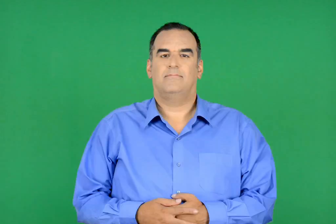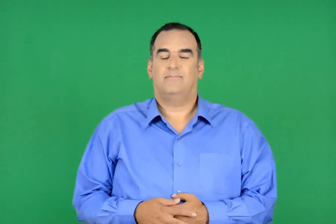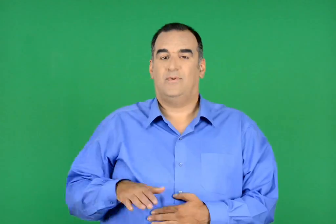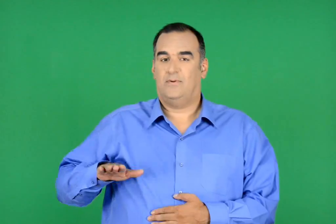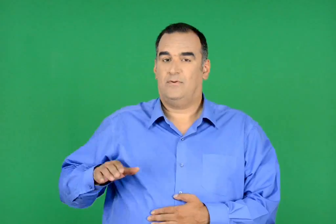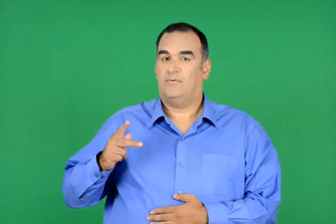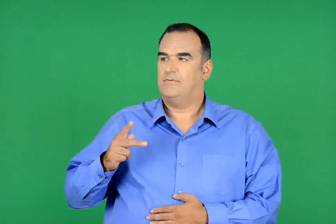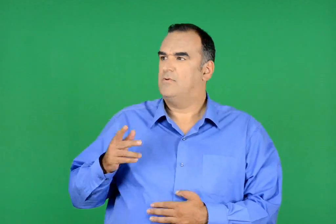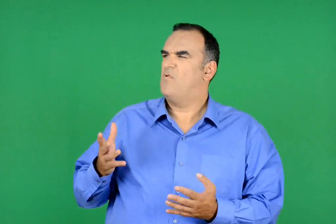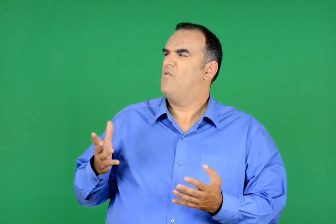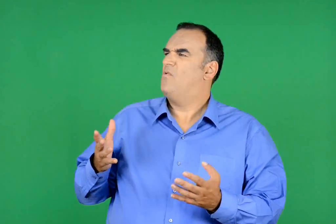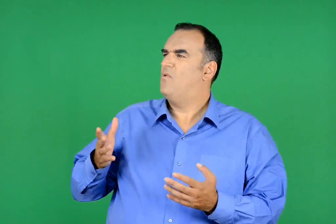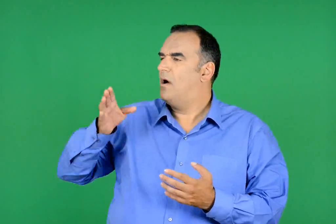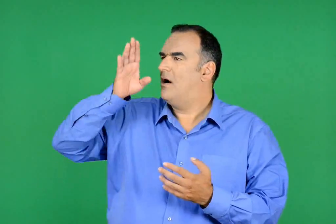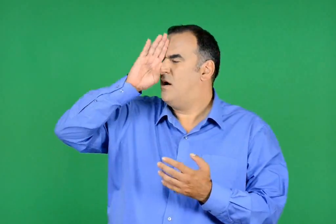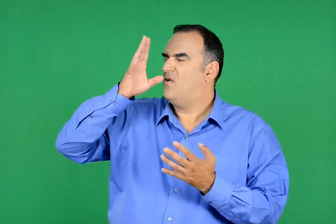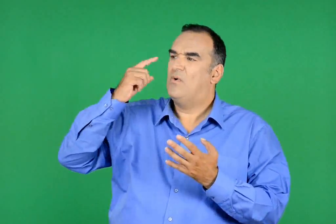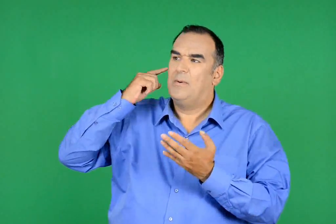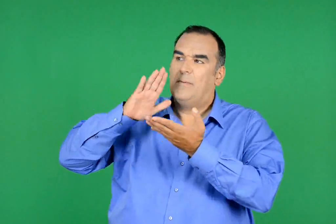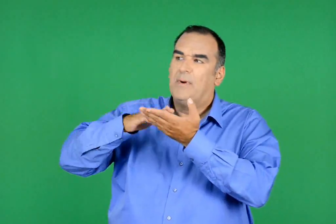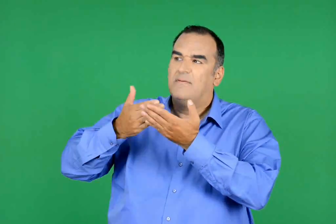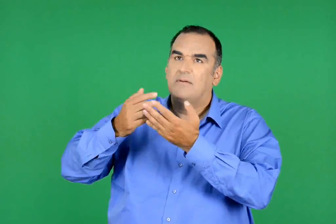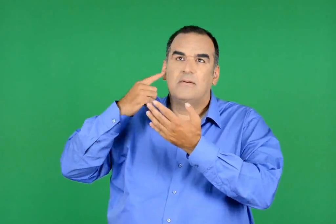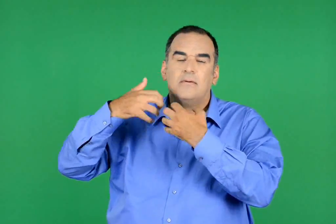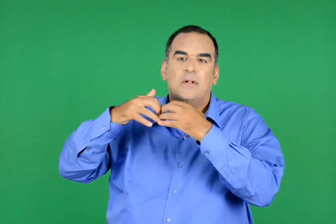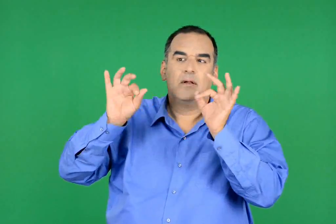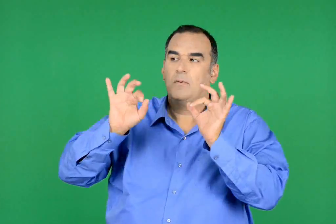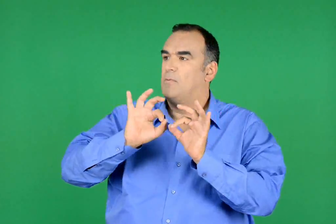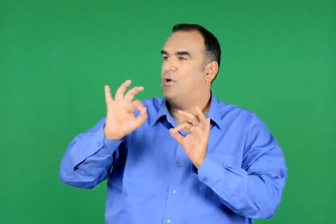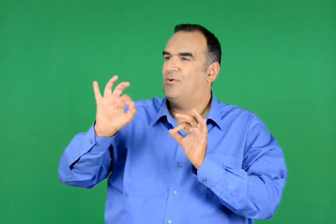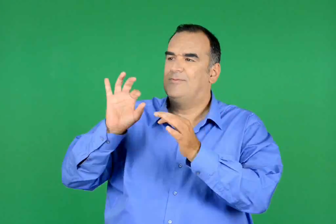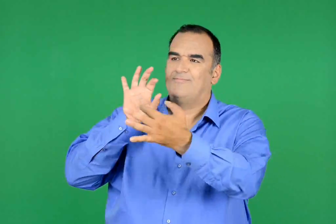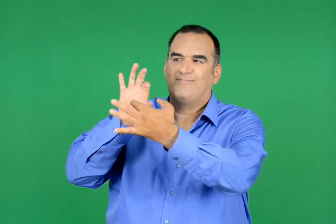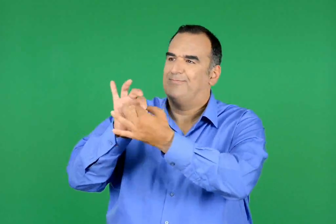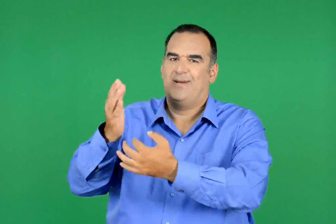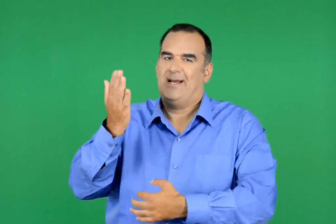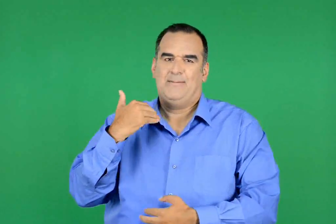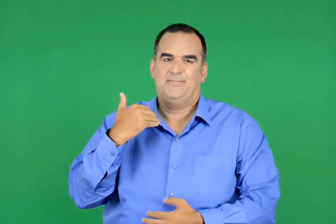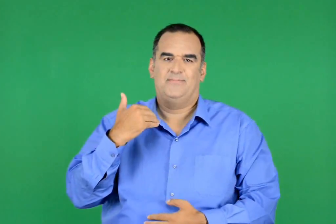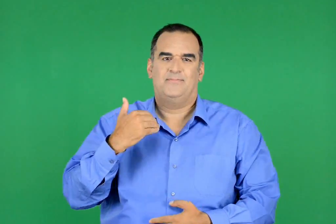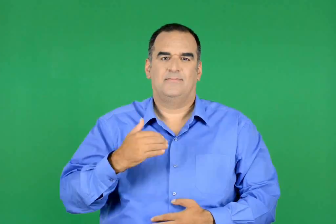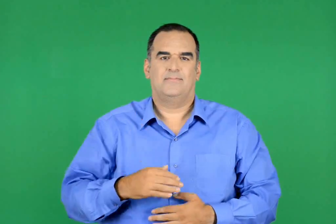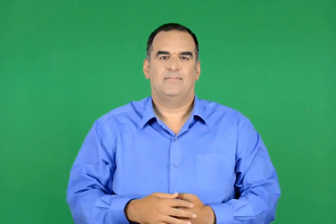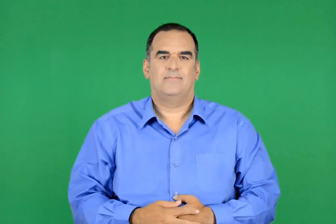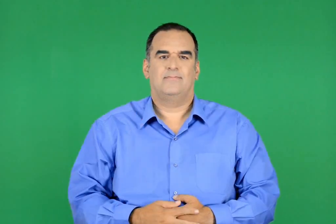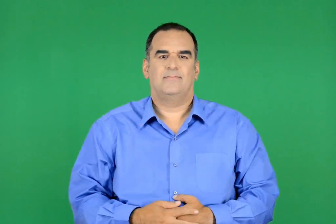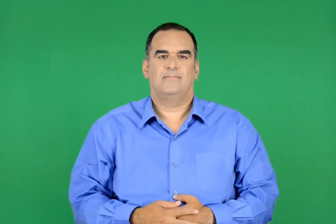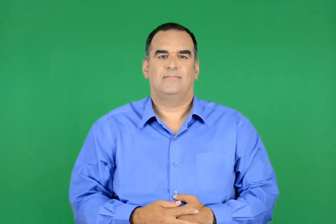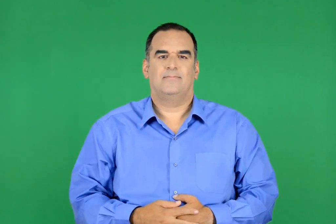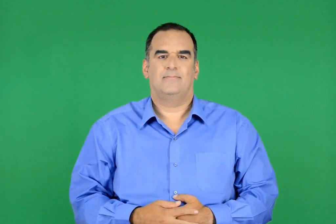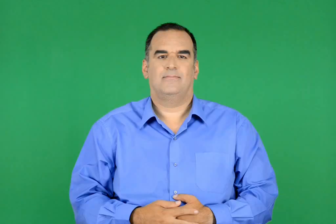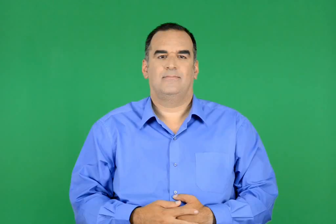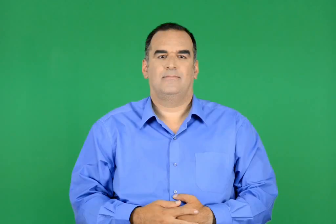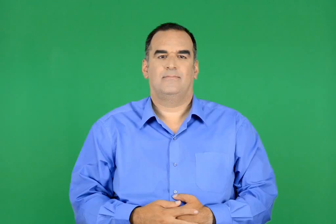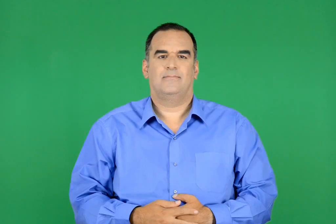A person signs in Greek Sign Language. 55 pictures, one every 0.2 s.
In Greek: Ωχ , τι πάθαμε έκανε ο κώστας , ώστε ο αυτόματος µεταφραστής λειτουργούσε , όμως το µήκος κύματος ήταν λανθασμένο
